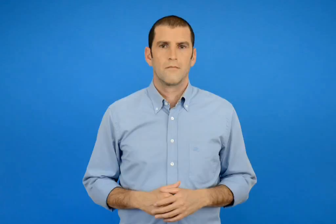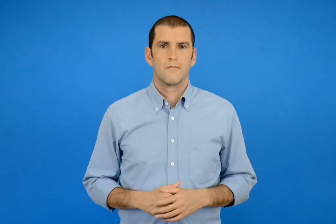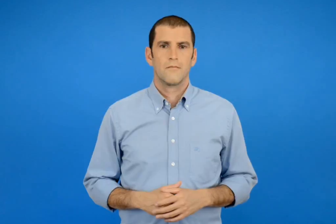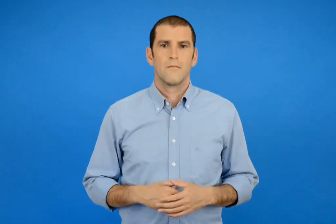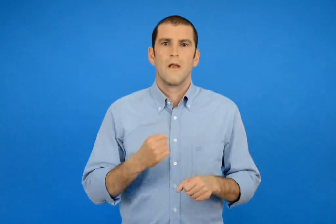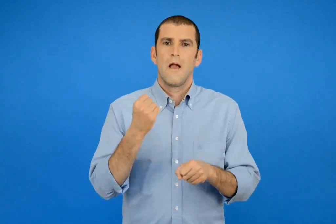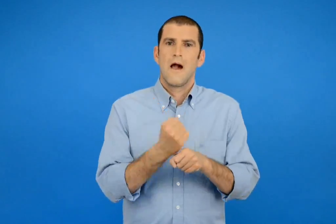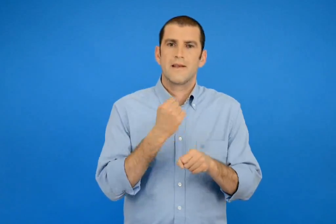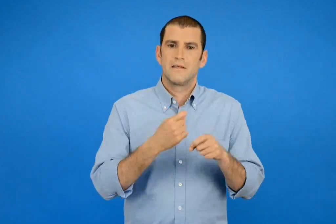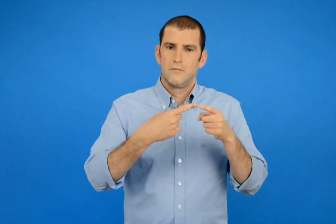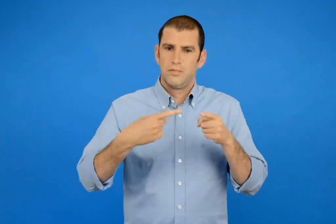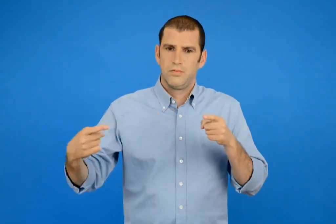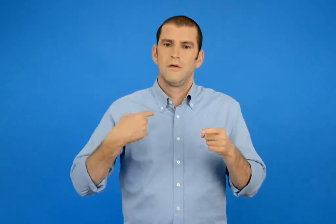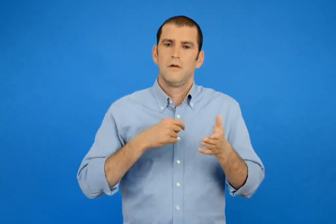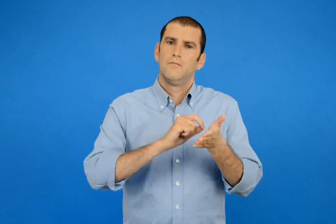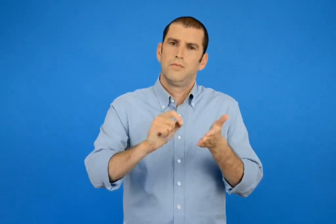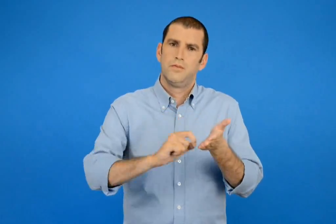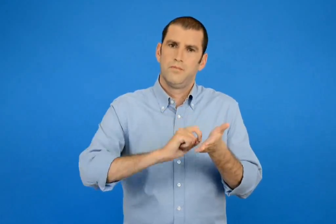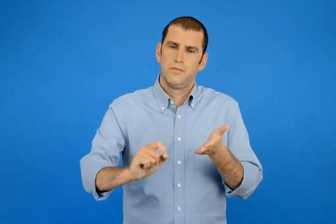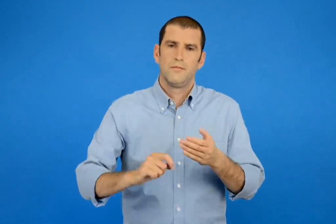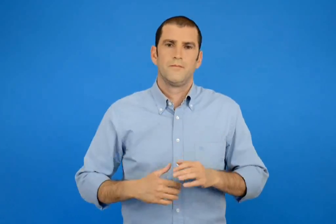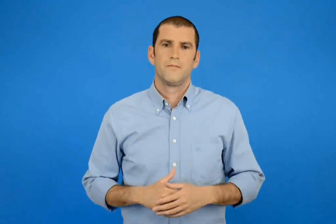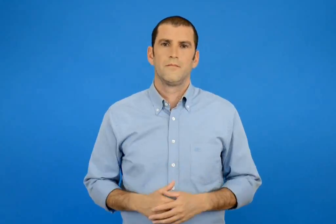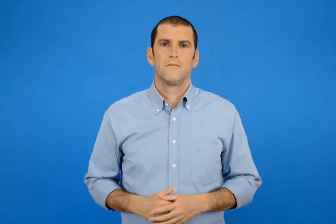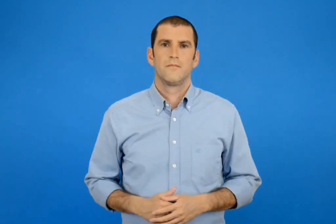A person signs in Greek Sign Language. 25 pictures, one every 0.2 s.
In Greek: συμπληρώνω τις εργασίες
